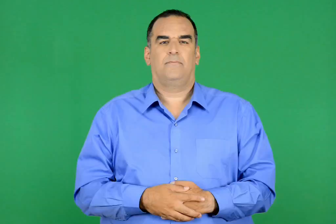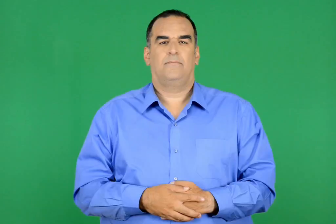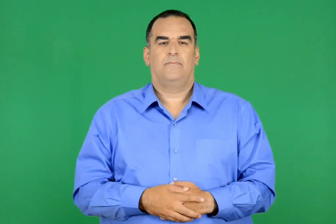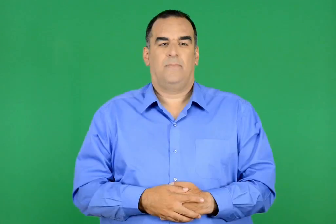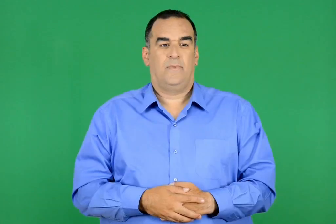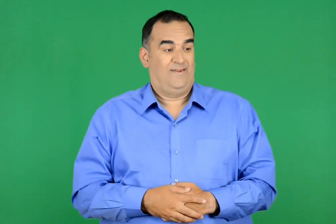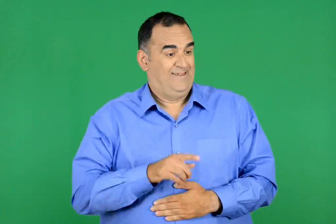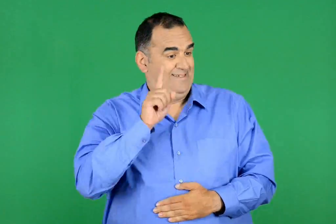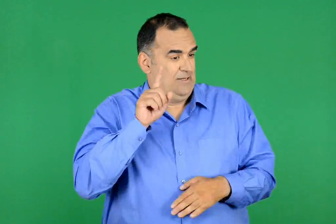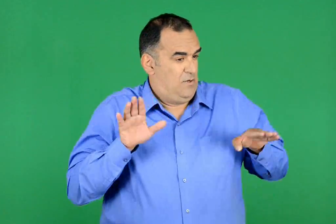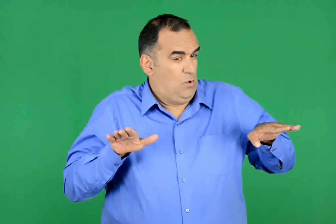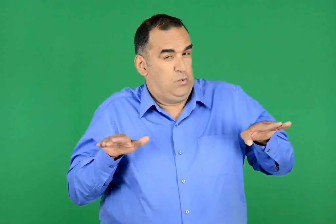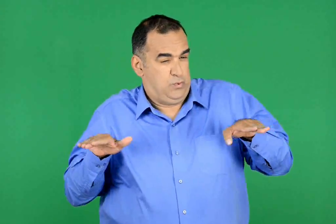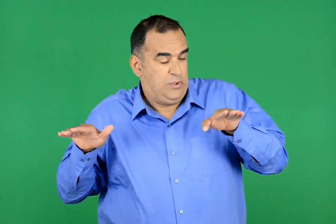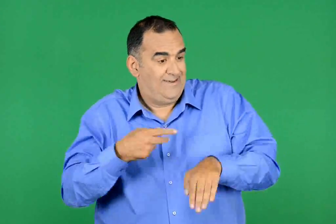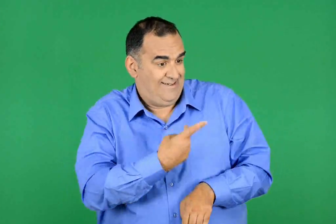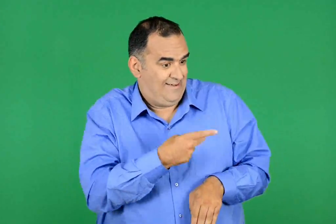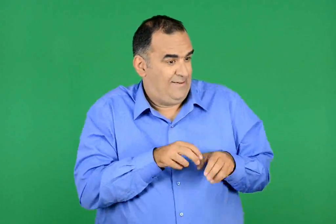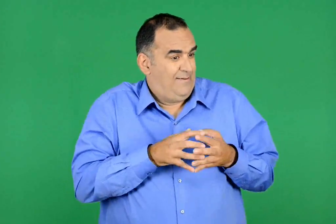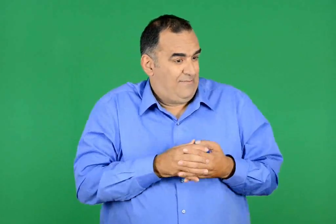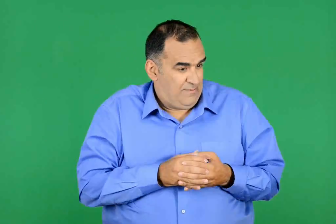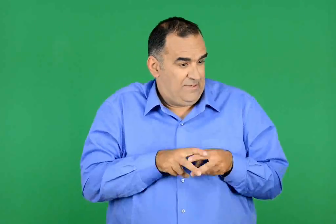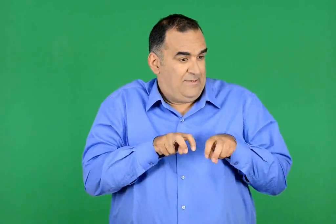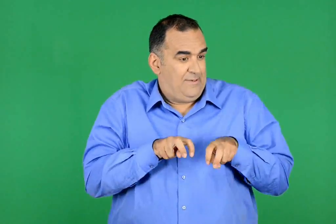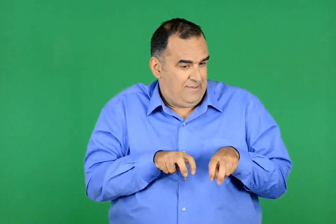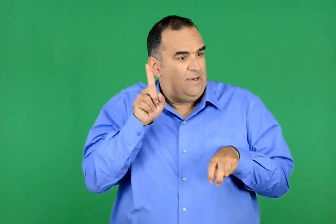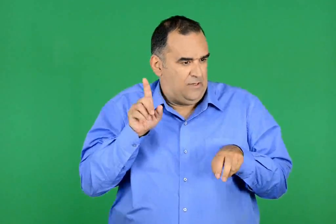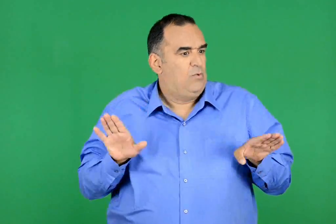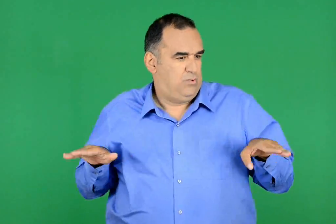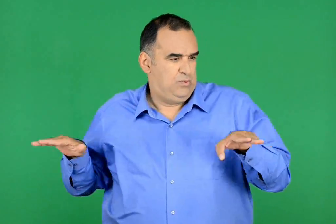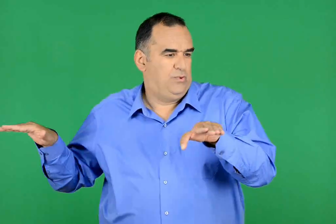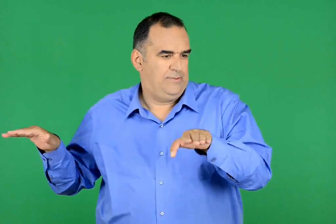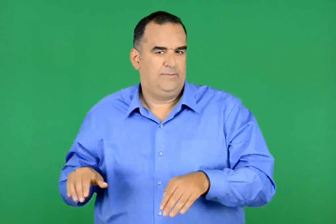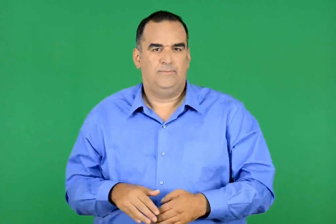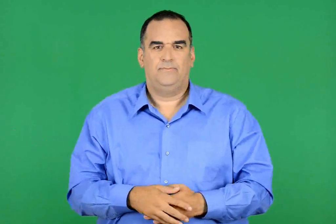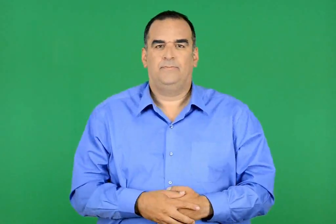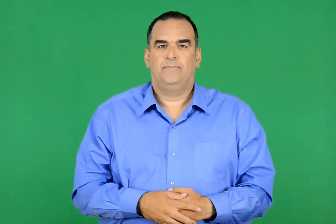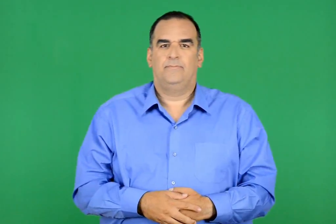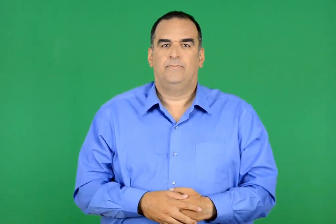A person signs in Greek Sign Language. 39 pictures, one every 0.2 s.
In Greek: θα φύγουν μόνο αν δουν ότι συμφιλιωθήκαμε
